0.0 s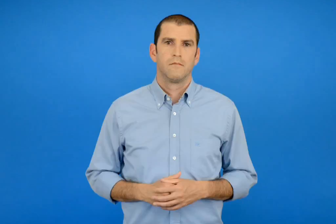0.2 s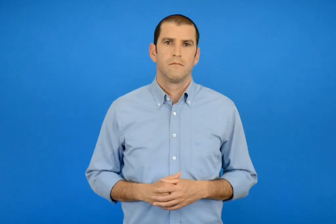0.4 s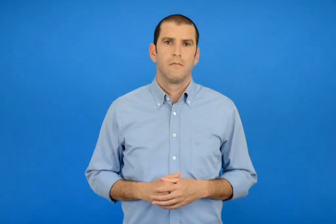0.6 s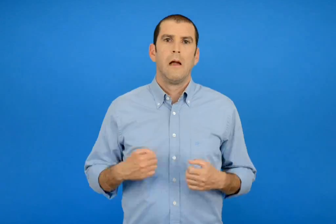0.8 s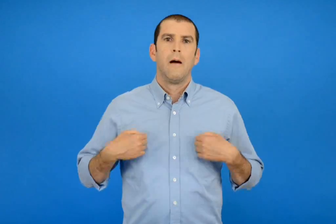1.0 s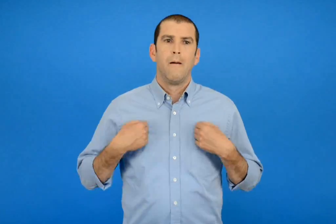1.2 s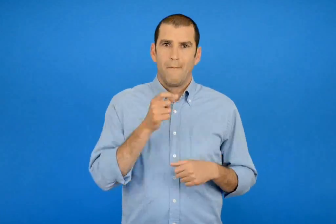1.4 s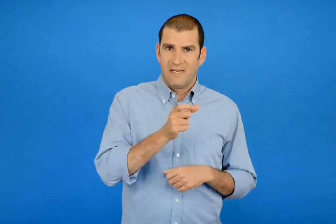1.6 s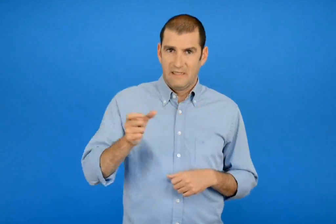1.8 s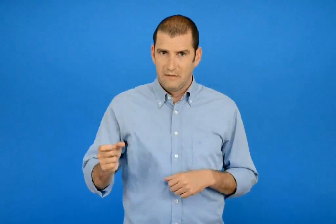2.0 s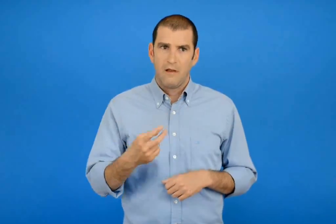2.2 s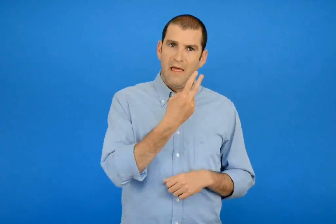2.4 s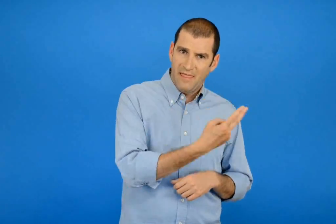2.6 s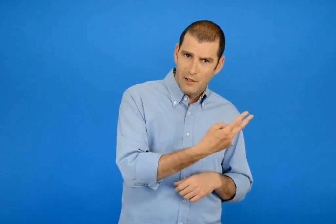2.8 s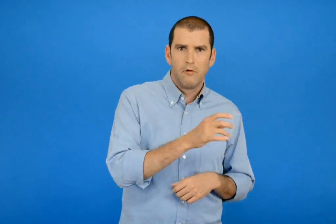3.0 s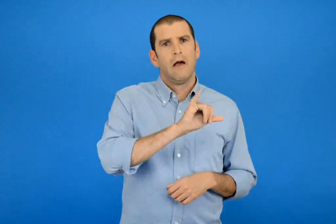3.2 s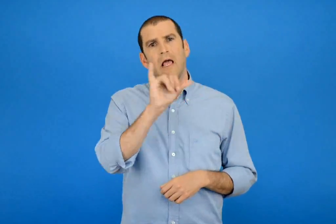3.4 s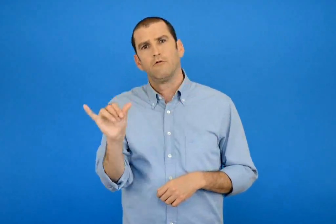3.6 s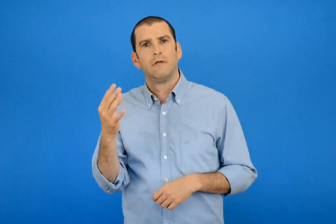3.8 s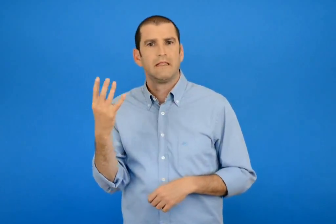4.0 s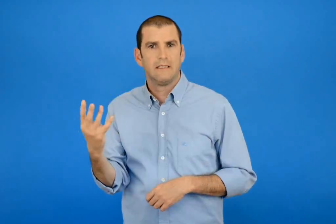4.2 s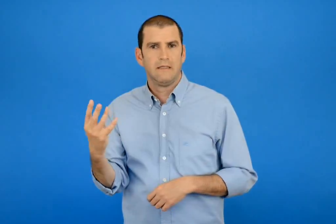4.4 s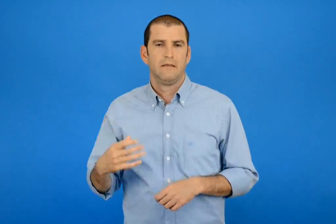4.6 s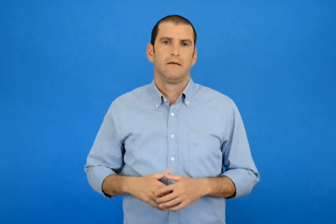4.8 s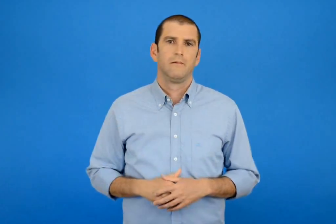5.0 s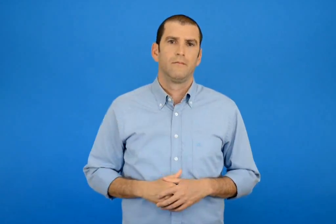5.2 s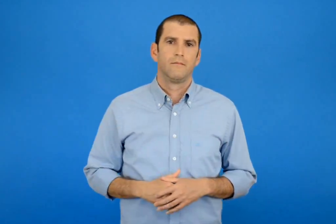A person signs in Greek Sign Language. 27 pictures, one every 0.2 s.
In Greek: 2 - 4 παίκτες
